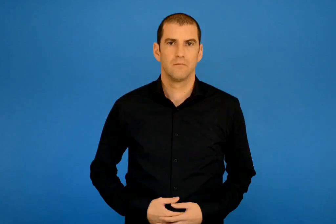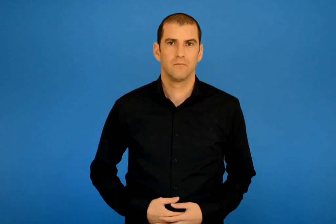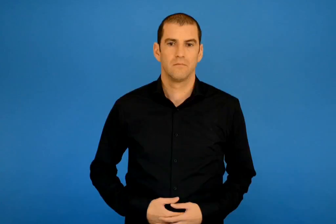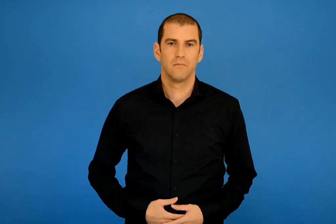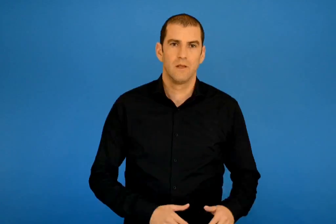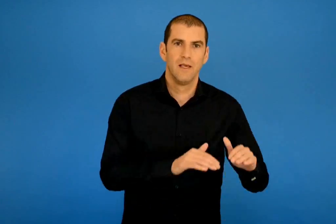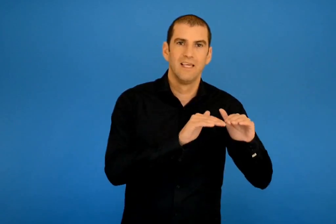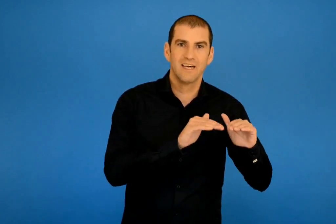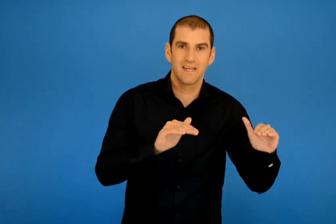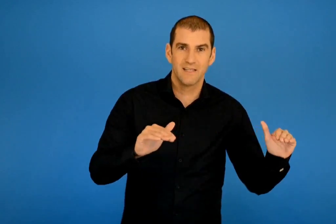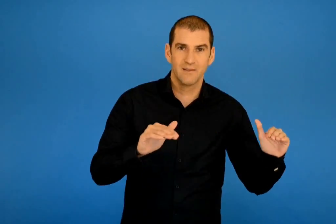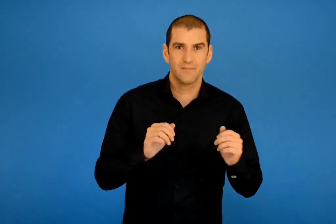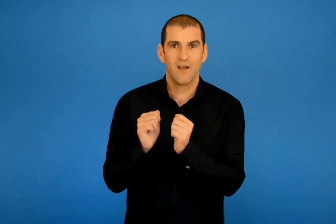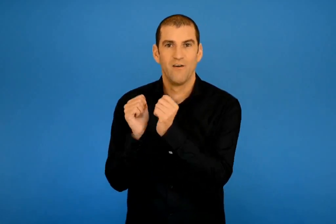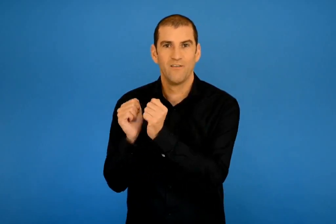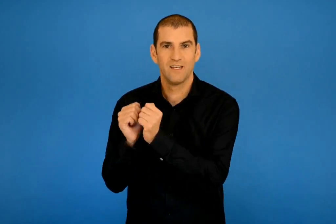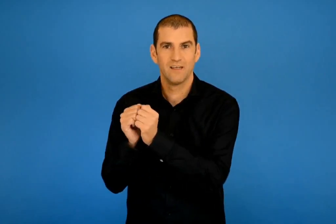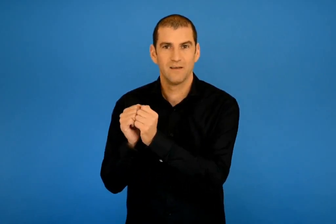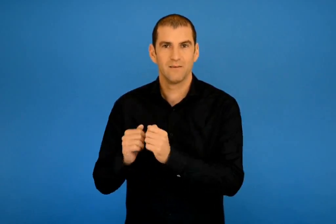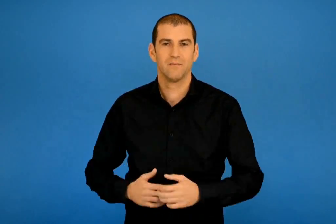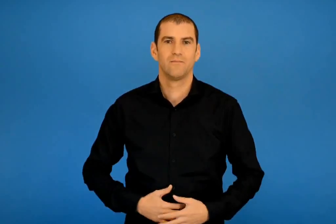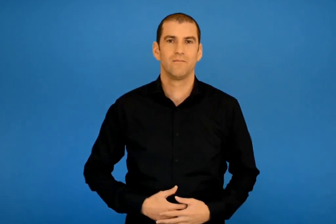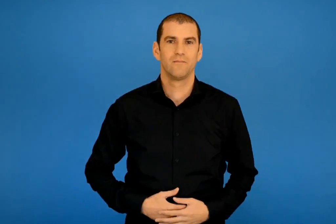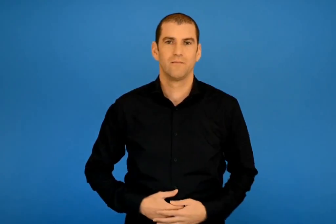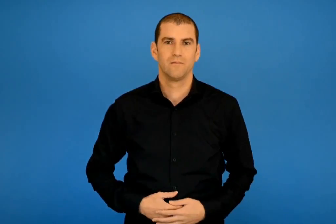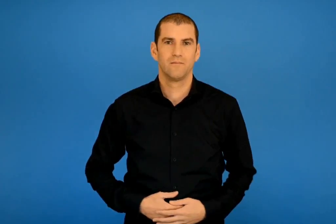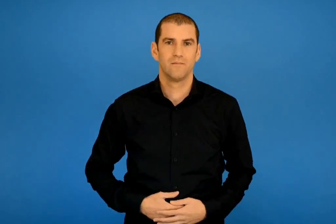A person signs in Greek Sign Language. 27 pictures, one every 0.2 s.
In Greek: ειρήνη και φιλιά
